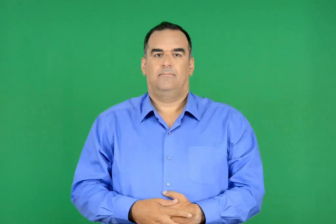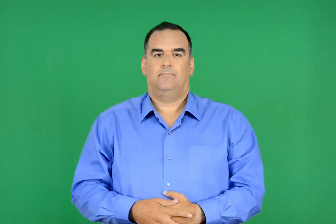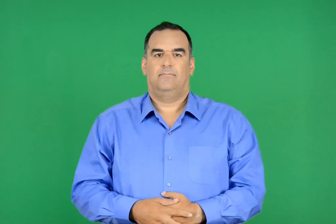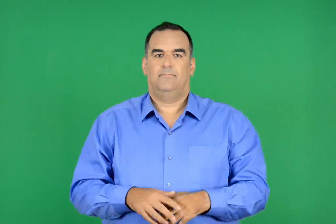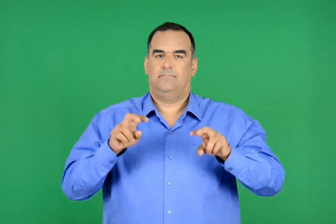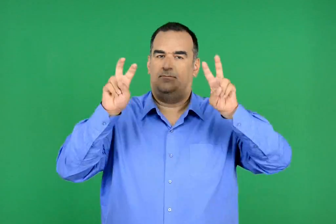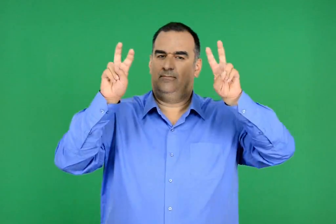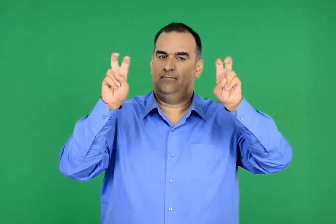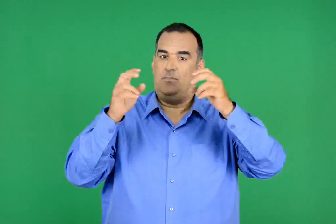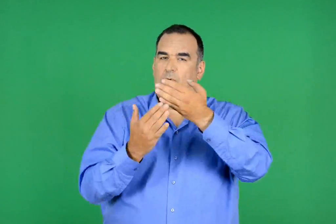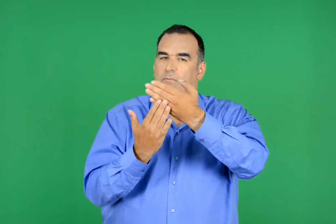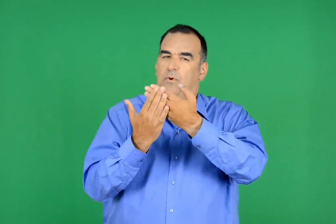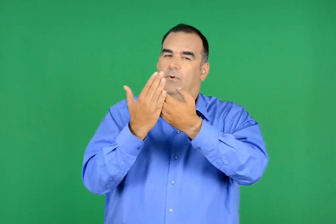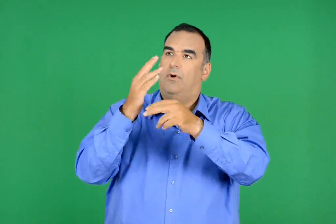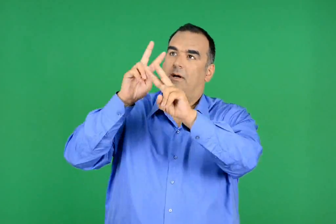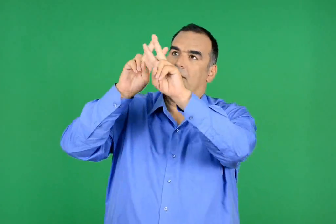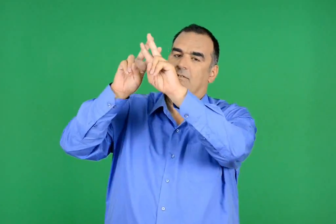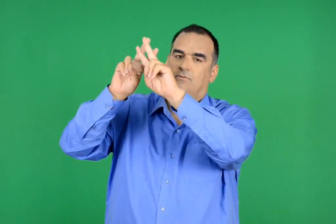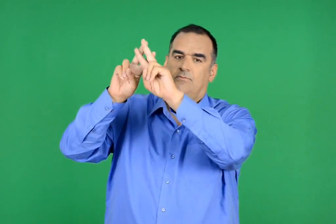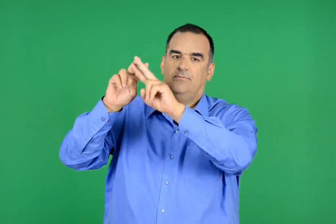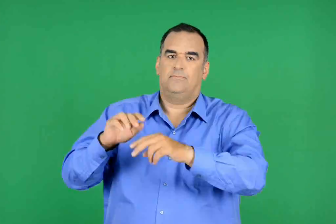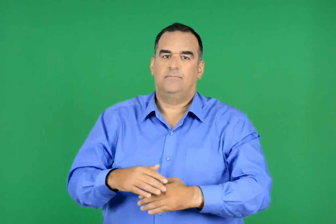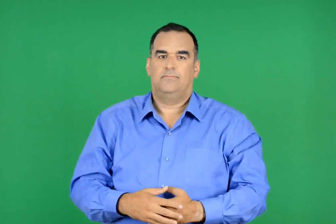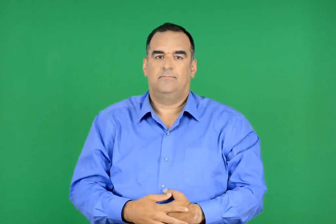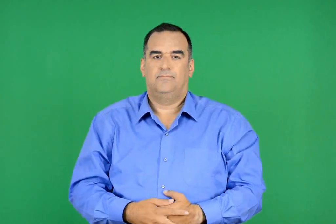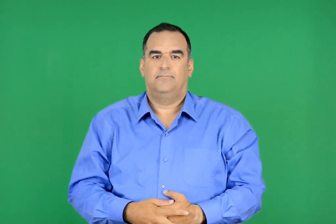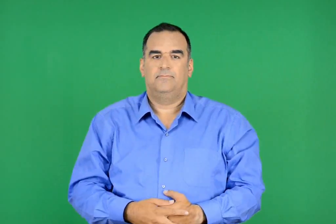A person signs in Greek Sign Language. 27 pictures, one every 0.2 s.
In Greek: τα παιχνίδια τα ουρανού και του νερού
